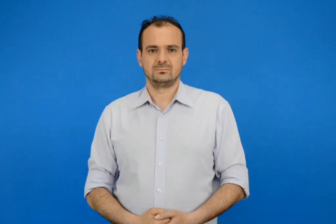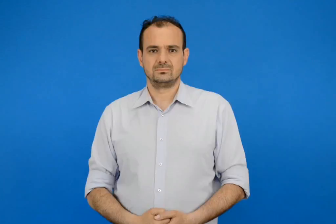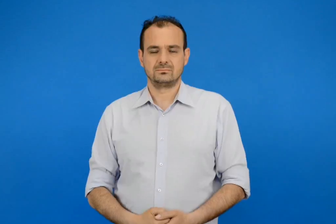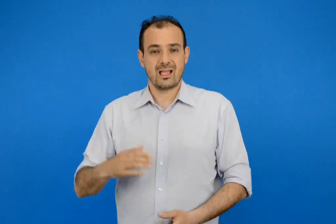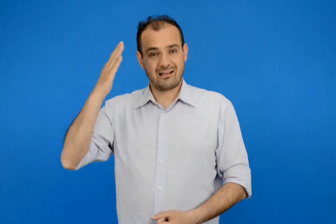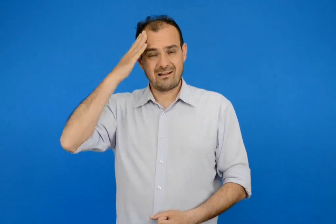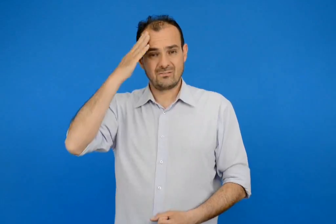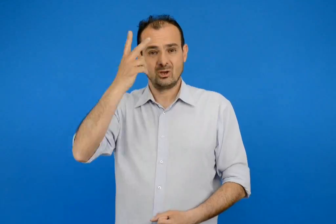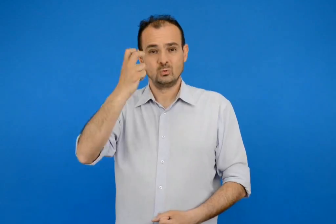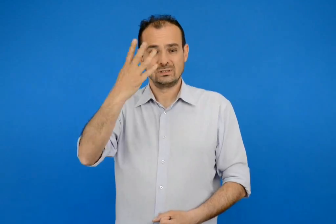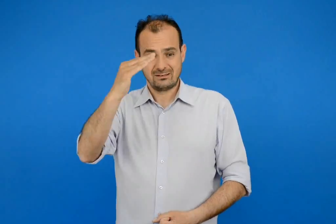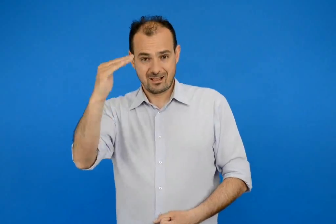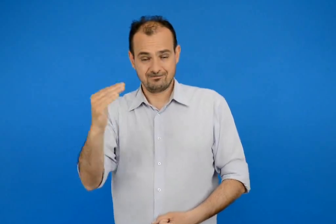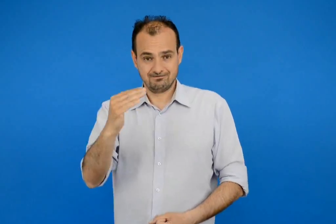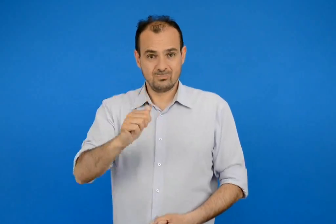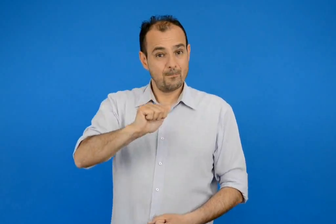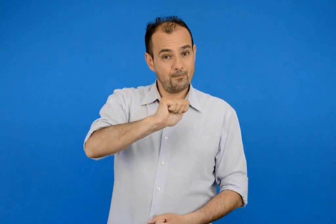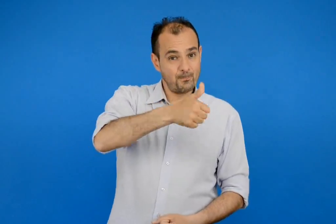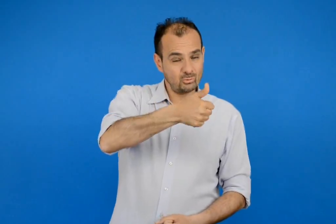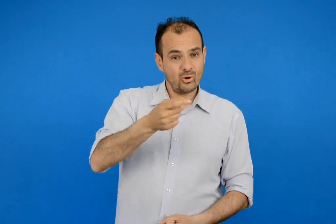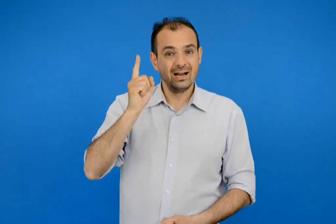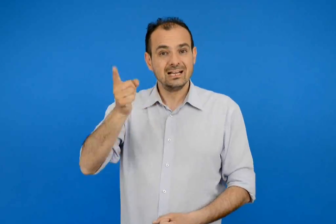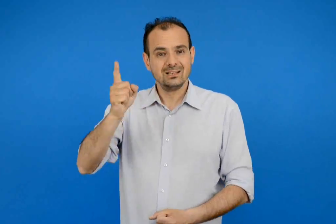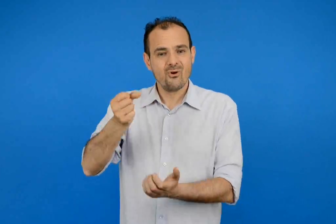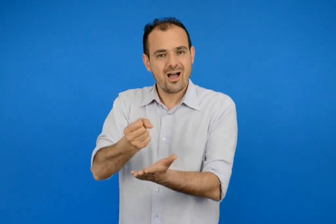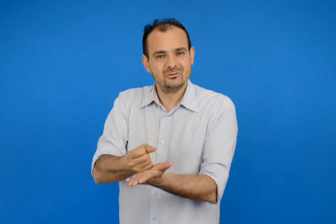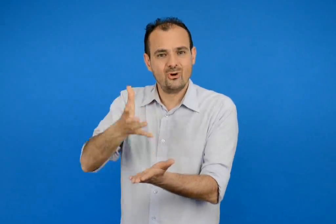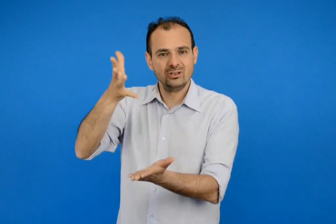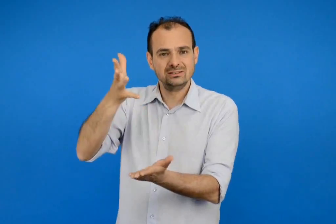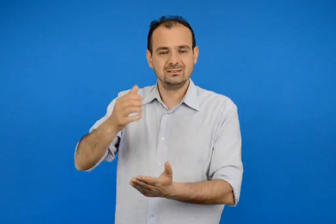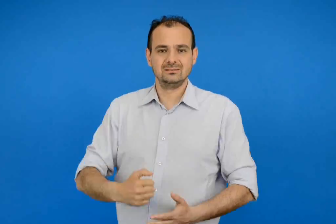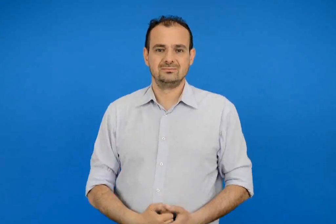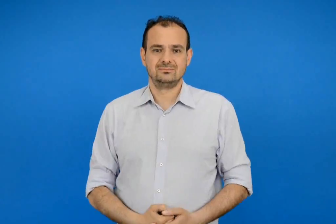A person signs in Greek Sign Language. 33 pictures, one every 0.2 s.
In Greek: κεφάλαιο 24ο 1ο κριτήριο αξιολόγησης
